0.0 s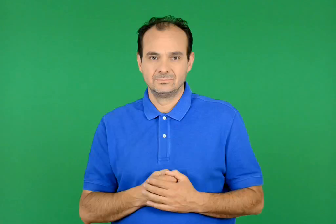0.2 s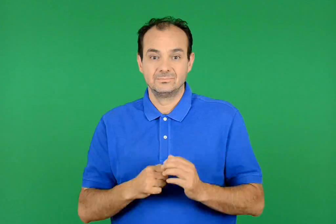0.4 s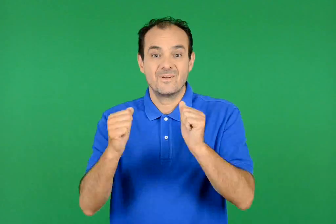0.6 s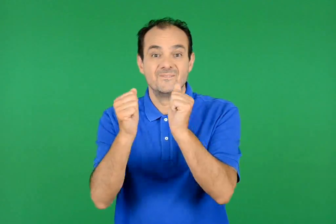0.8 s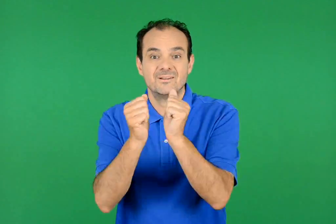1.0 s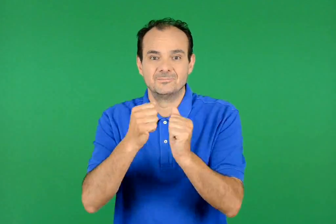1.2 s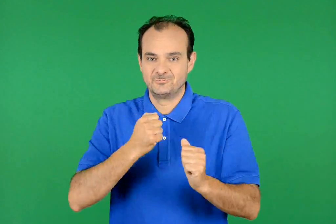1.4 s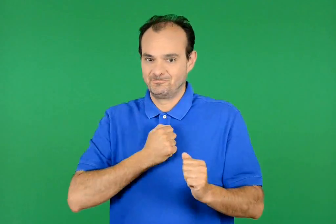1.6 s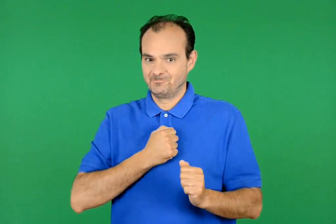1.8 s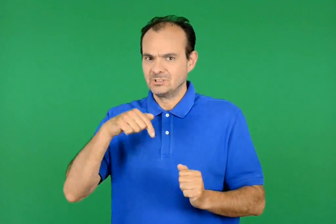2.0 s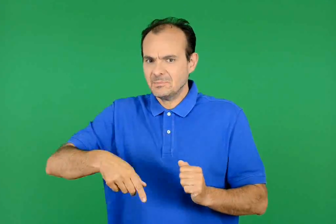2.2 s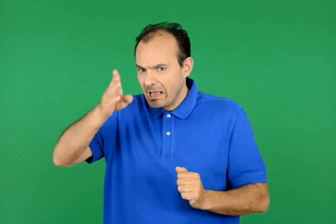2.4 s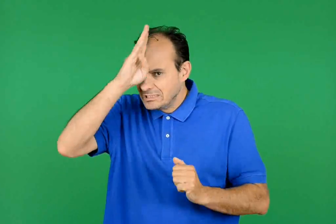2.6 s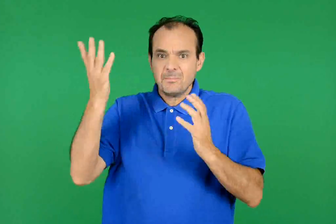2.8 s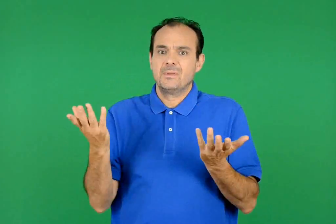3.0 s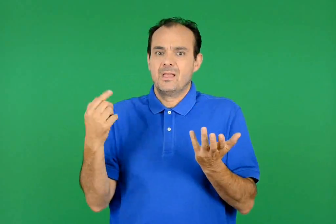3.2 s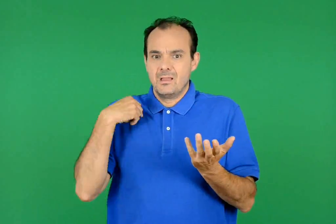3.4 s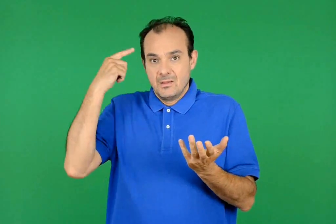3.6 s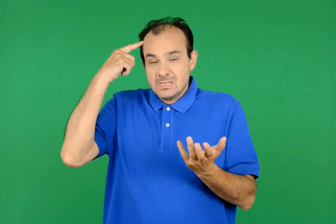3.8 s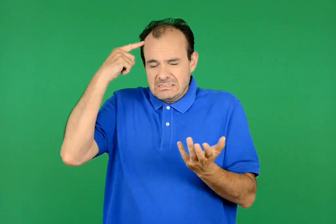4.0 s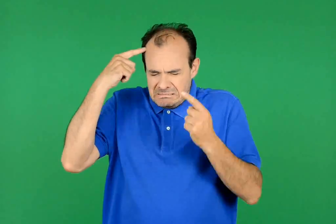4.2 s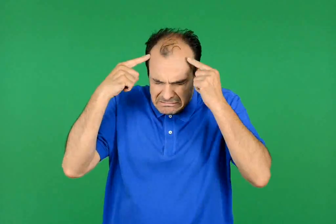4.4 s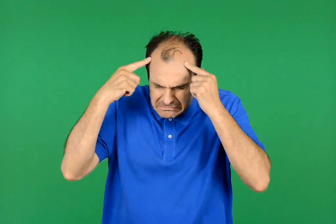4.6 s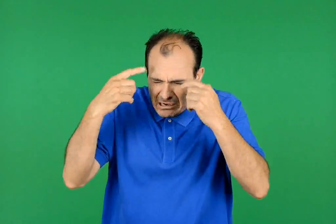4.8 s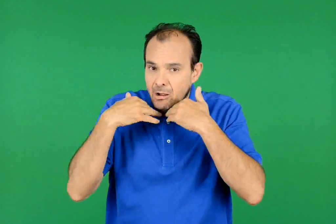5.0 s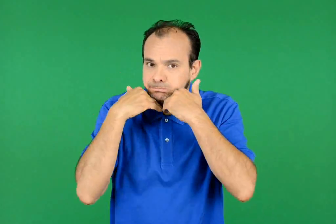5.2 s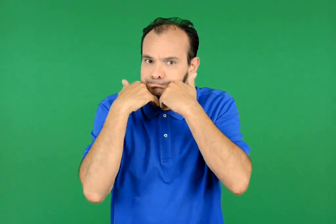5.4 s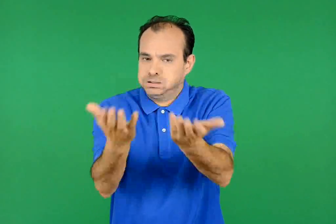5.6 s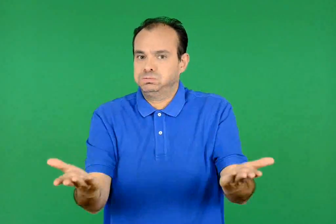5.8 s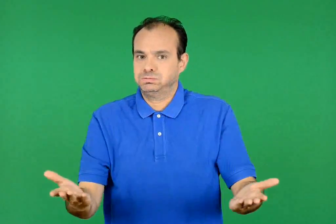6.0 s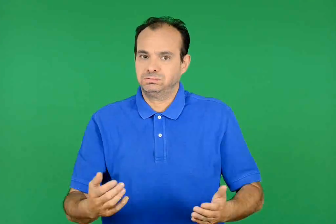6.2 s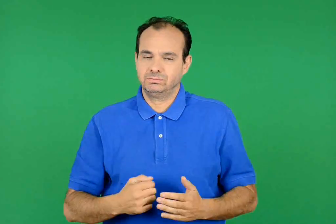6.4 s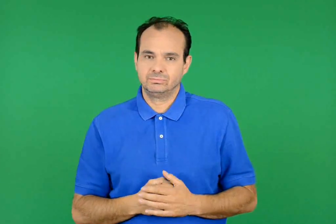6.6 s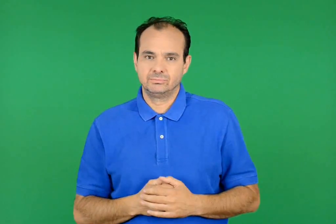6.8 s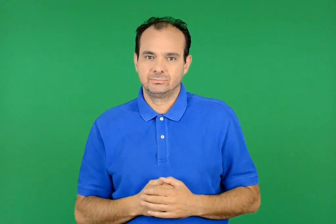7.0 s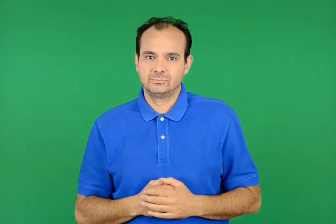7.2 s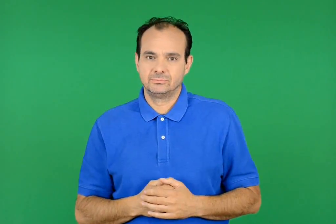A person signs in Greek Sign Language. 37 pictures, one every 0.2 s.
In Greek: φίλε μου , δε μου βγαίνει από το μυαλό αυτό που έπαθα σήμερα
